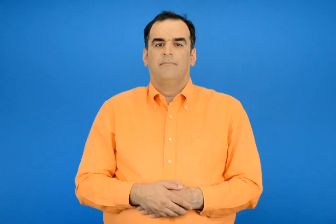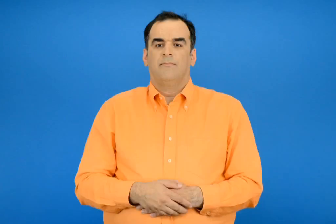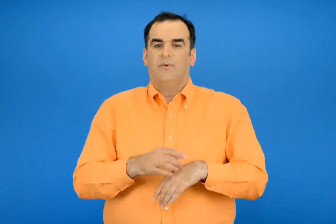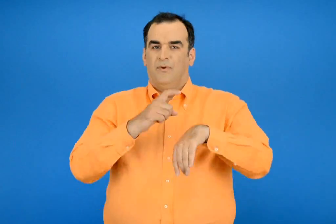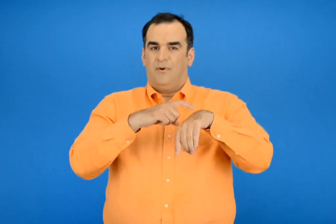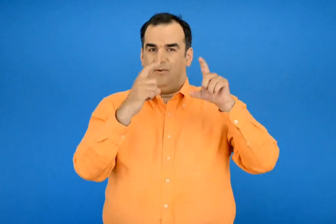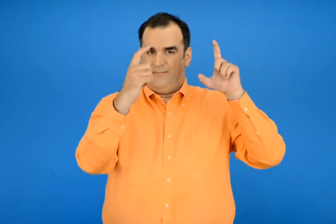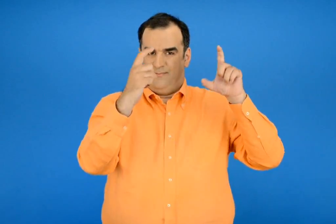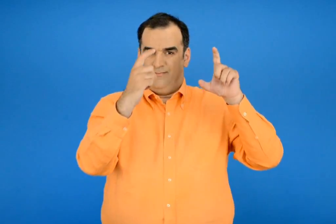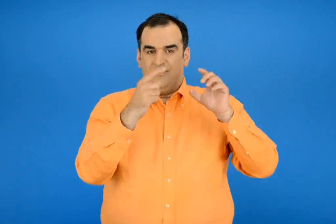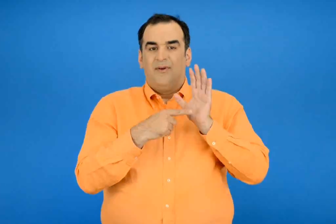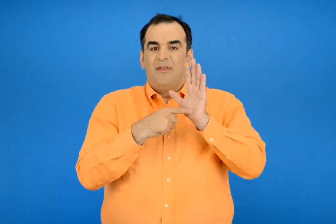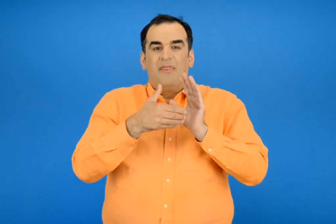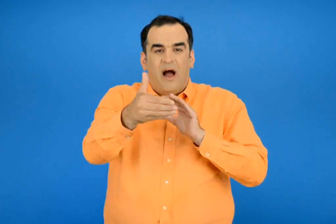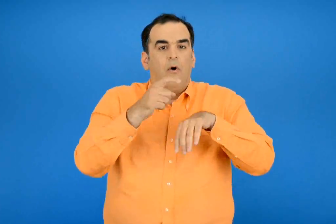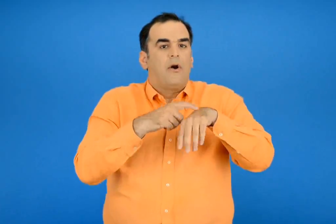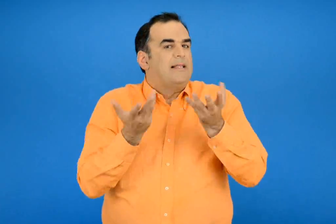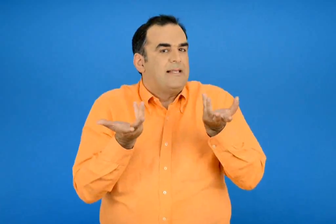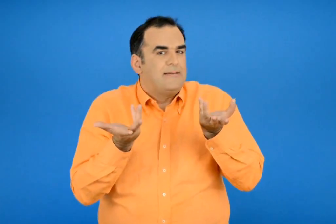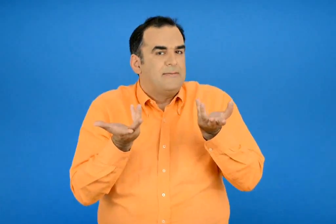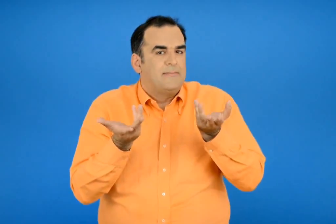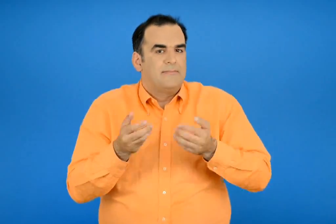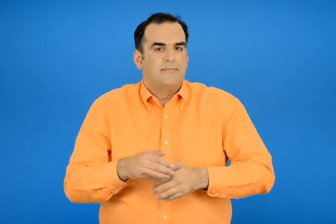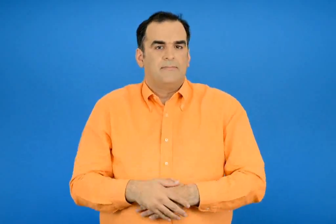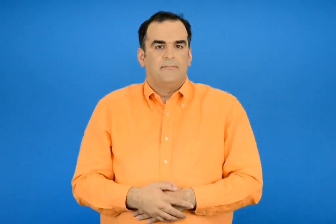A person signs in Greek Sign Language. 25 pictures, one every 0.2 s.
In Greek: τι ωρά θα δείχνει το ρολόι ;
